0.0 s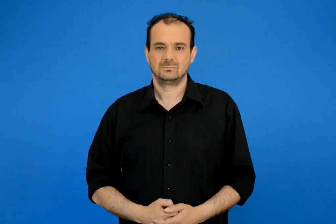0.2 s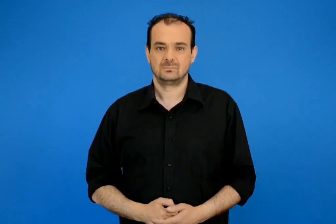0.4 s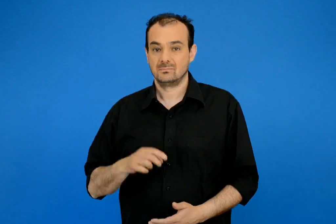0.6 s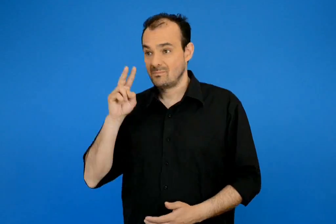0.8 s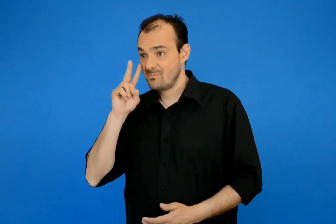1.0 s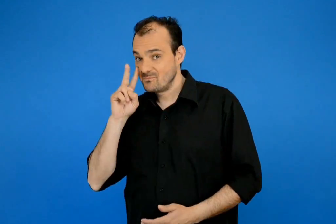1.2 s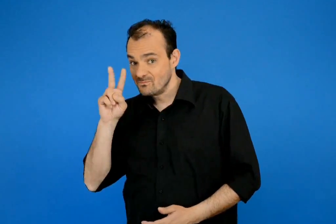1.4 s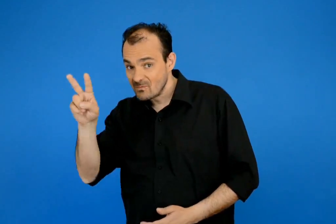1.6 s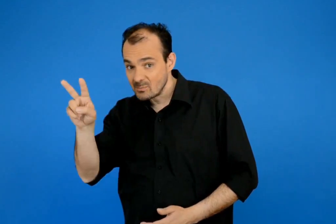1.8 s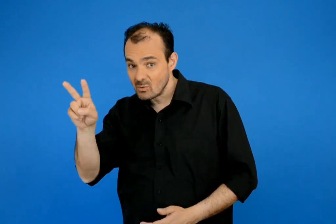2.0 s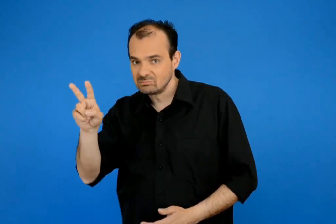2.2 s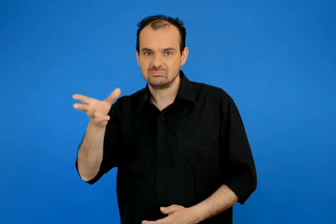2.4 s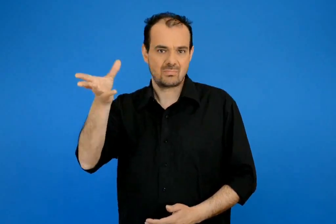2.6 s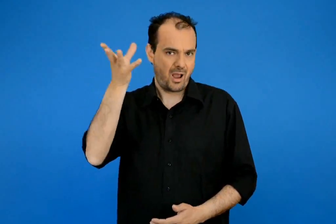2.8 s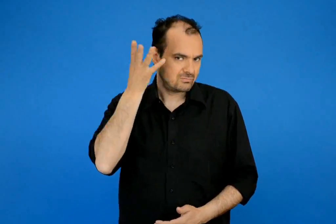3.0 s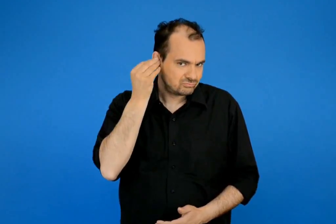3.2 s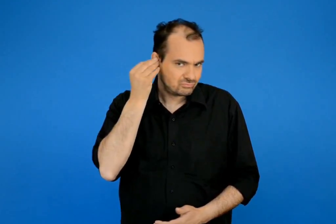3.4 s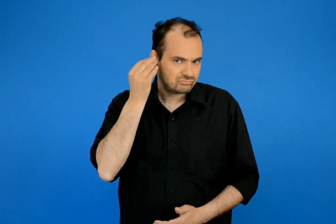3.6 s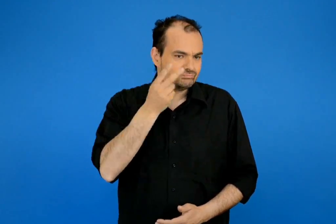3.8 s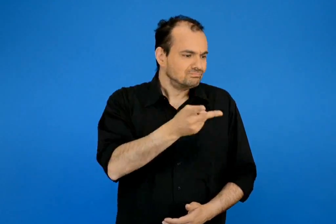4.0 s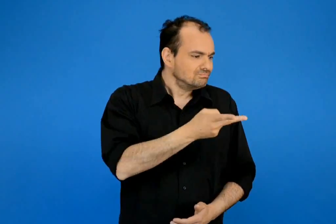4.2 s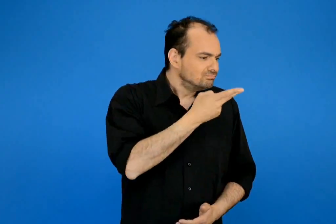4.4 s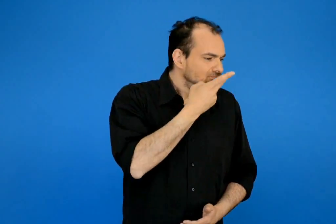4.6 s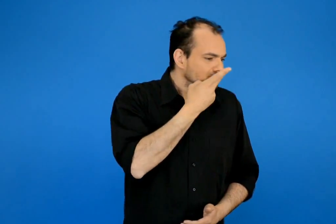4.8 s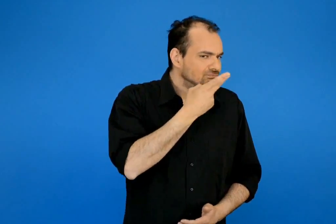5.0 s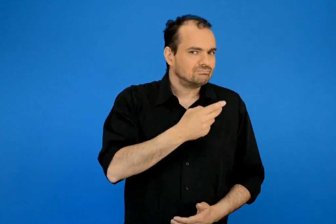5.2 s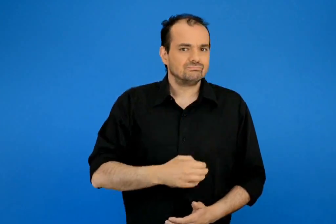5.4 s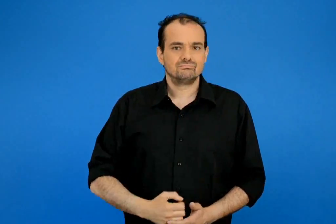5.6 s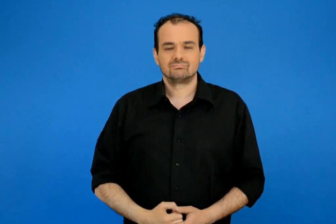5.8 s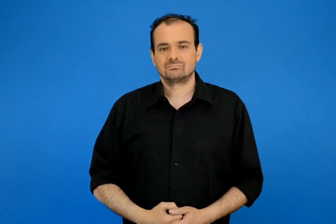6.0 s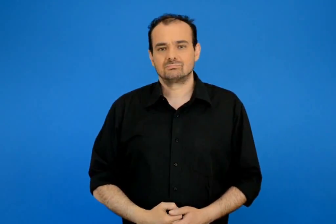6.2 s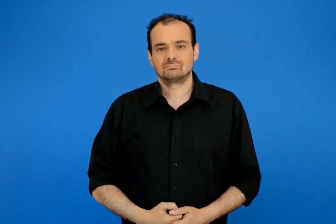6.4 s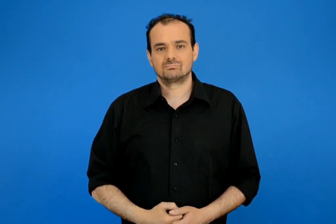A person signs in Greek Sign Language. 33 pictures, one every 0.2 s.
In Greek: βλέπω ακούω μυρίζω
